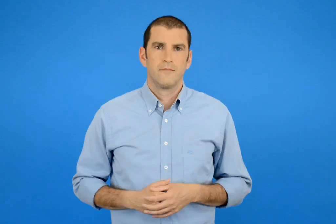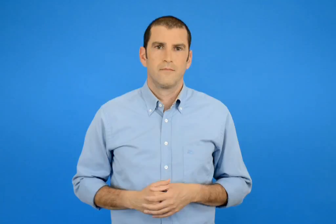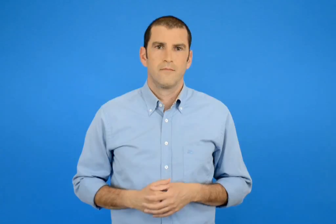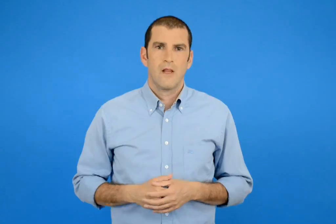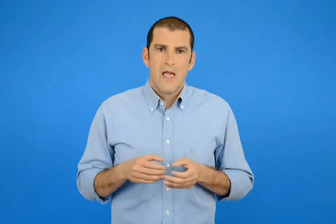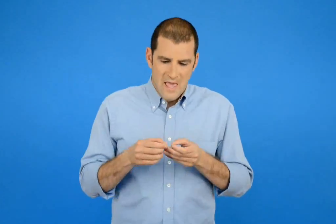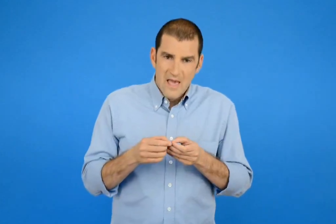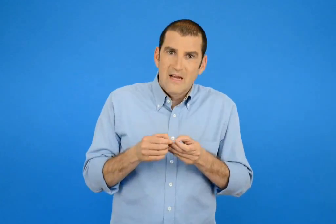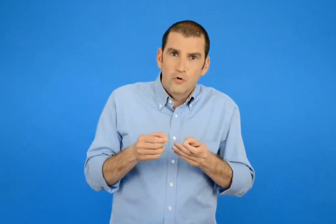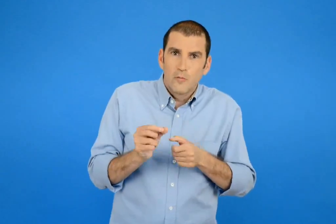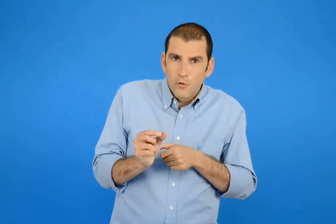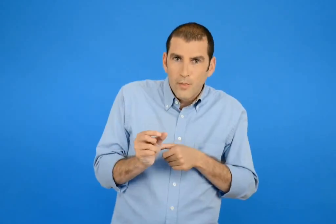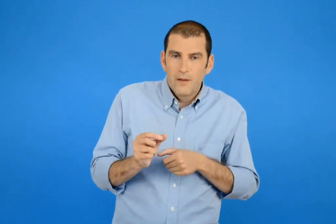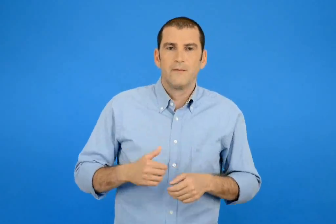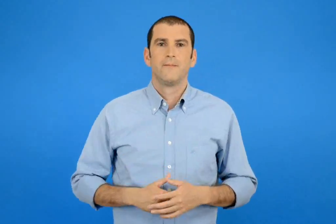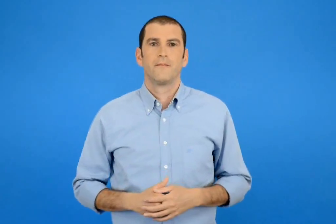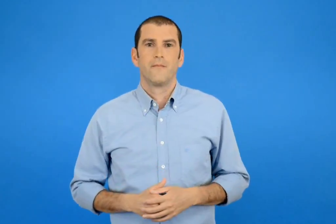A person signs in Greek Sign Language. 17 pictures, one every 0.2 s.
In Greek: εκατοστόμετρο
